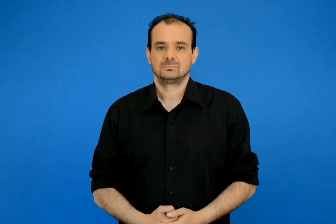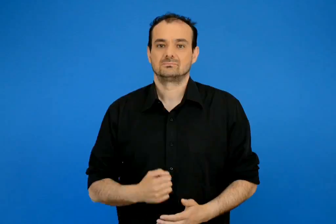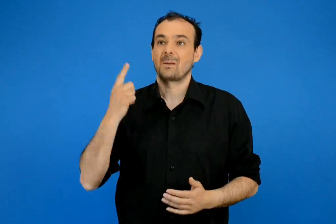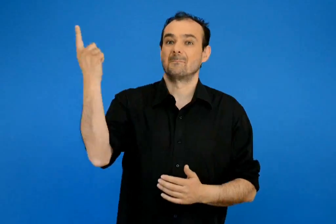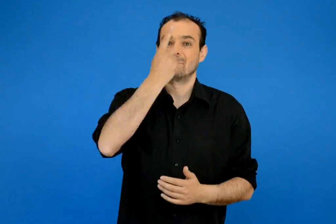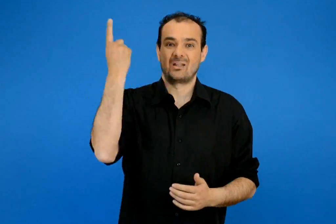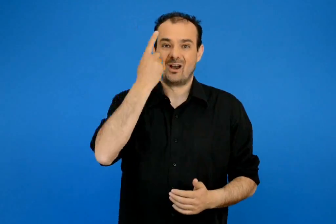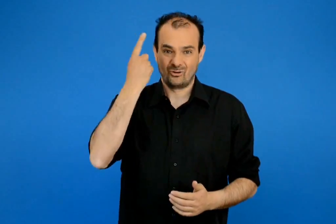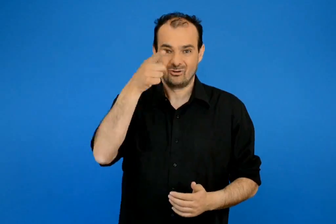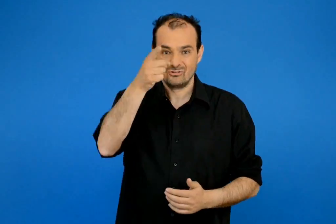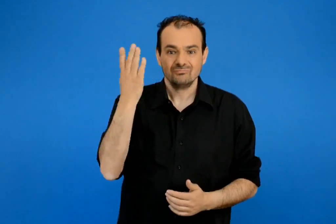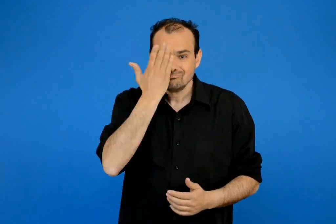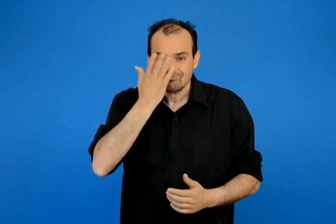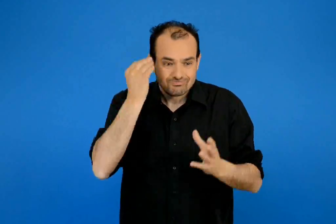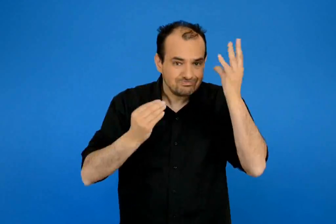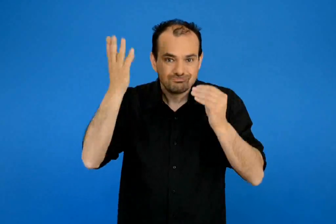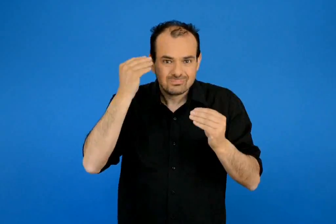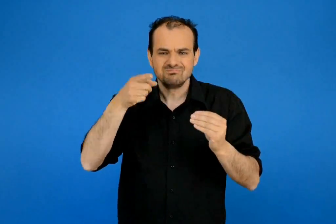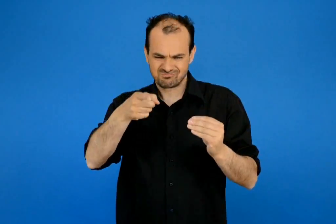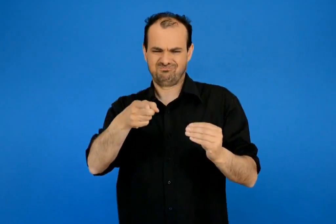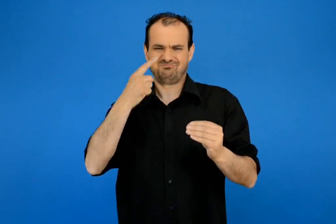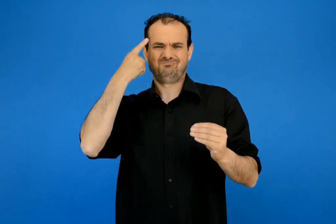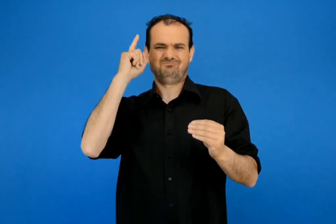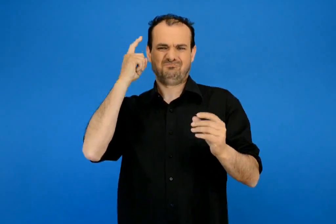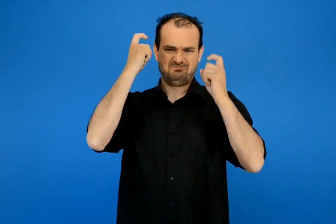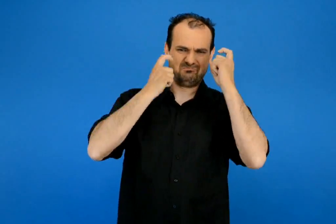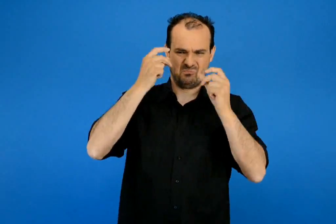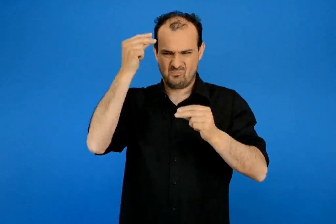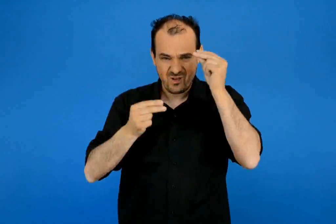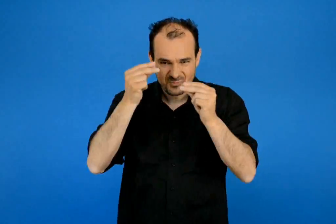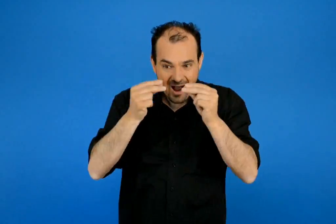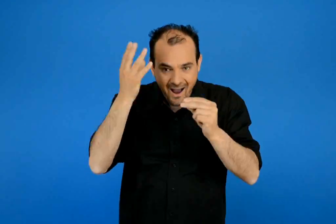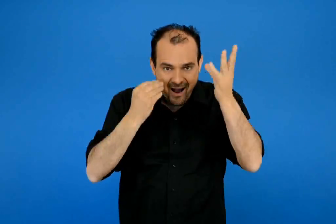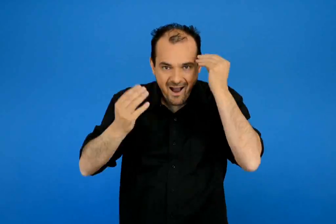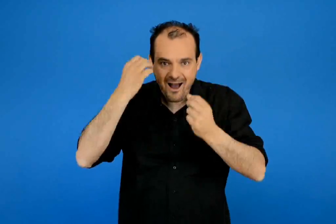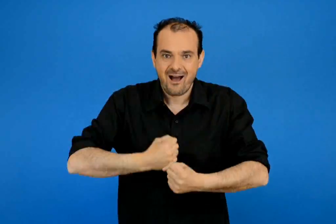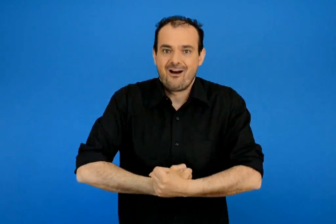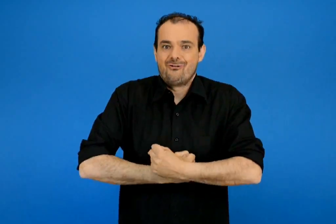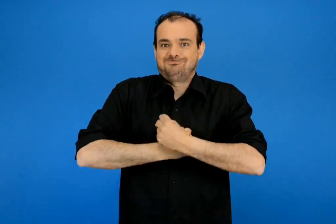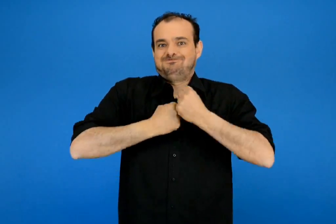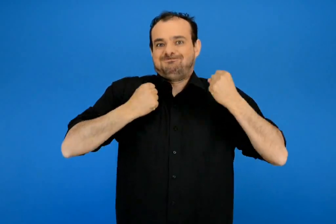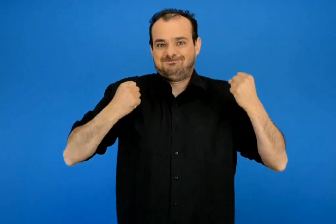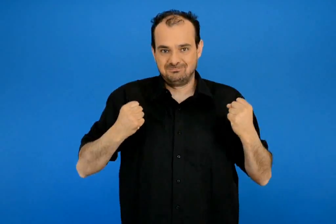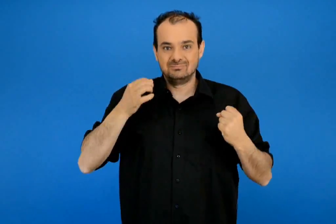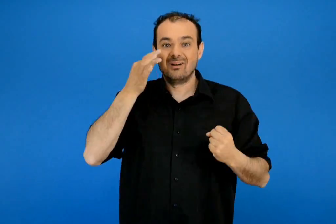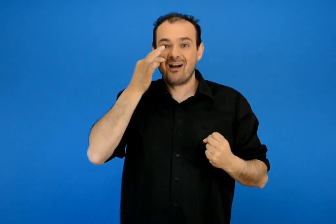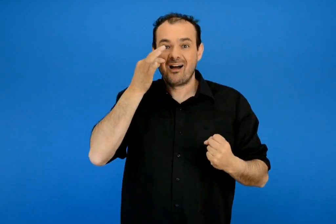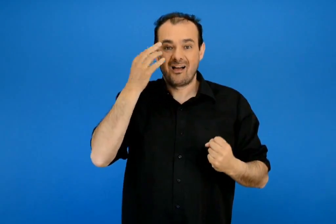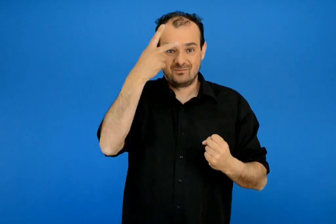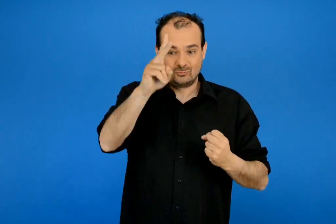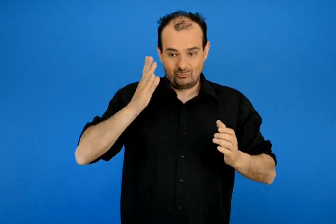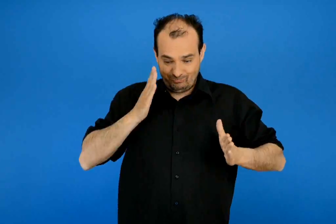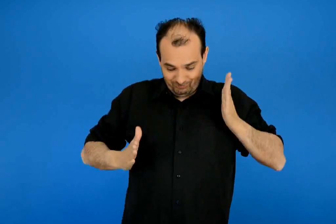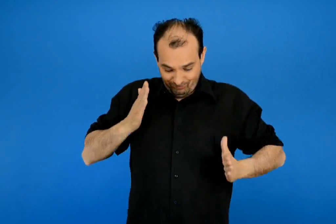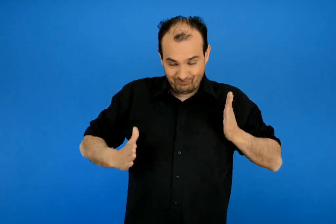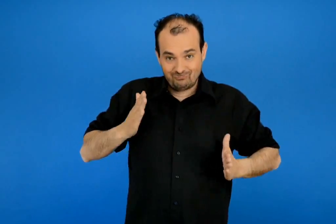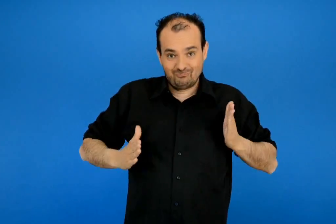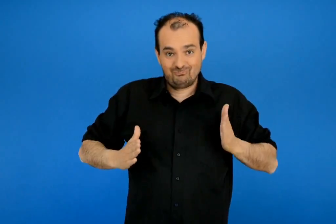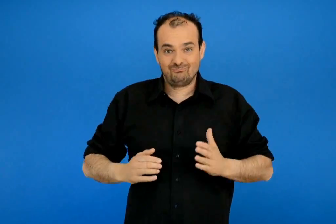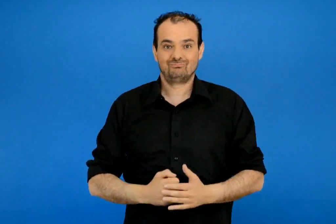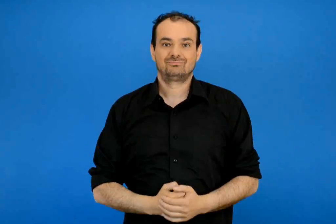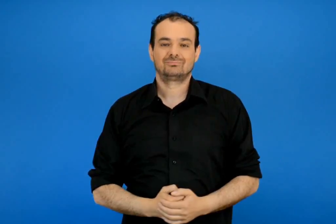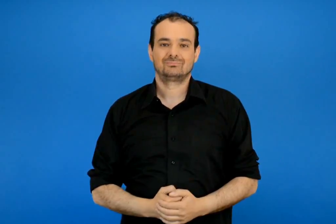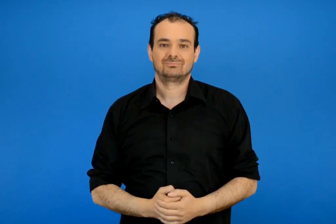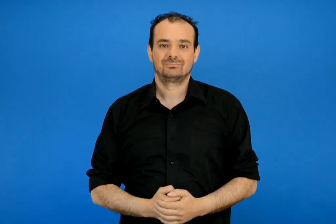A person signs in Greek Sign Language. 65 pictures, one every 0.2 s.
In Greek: έτσι μελετάς το περιβάλλον σου βρίσκεις απάντηση στις απορίες και στα προβλήματα σου και μαθαίνεις να προσέχεις τον εαυτό σου
